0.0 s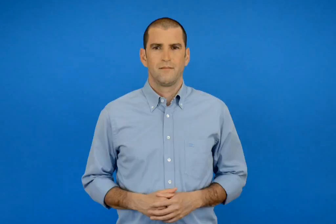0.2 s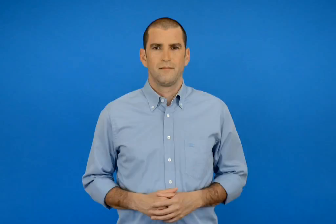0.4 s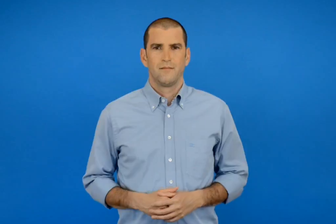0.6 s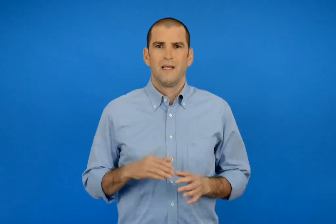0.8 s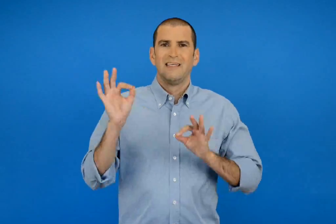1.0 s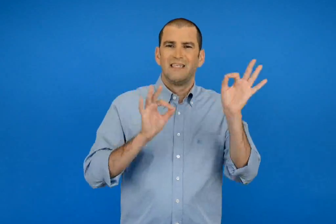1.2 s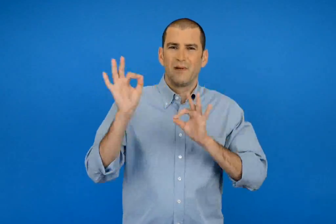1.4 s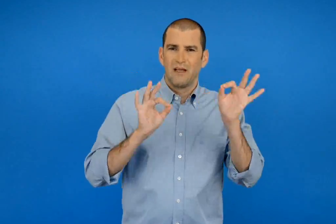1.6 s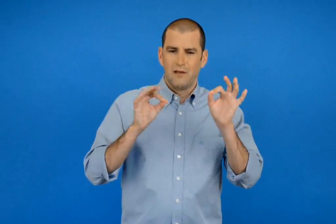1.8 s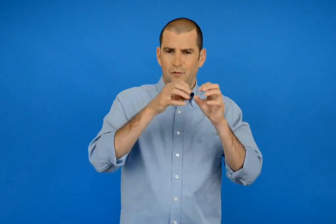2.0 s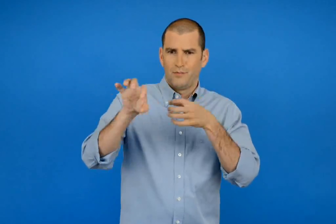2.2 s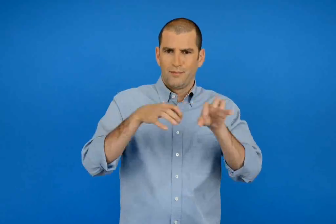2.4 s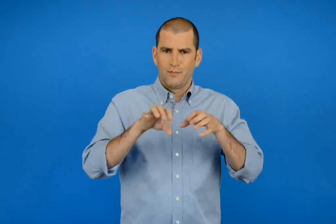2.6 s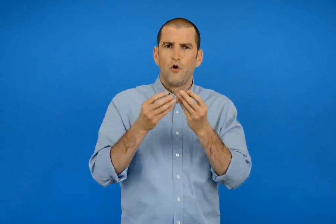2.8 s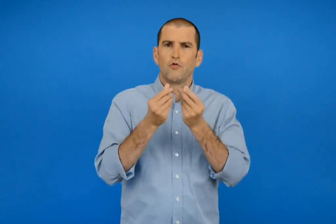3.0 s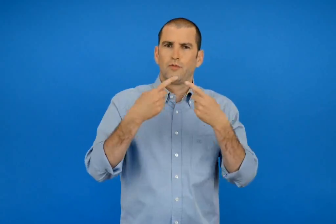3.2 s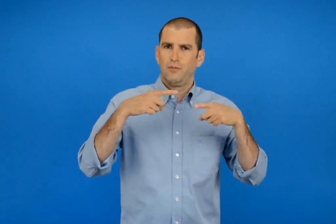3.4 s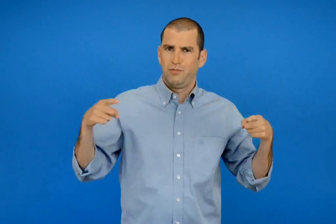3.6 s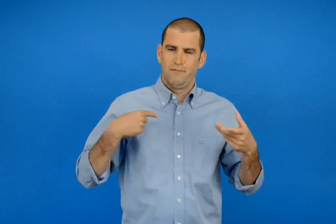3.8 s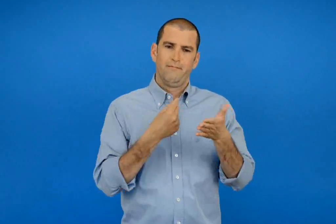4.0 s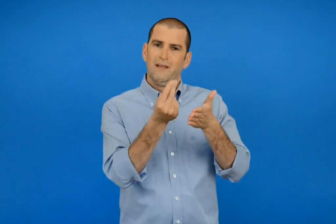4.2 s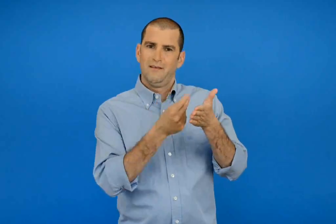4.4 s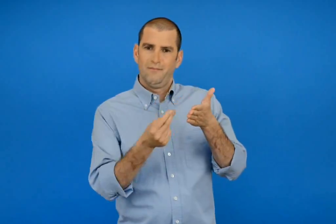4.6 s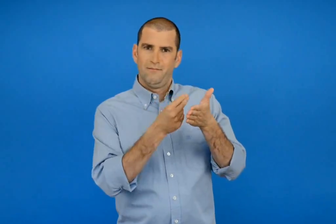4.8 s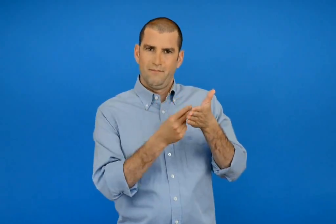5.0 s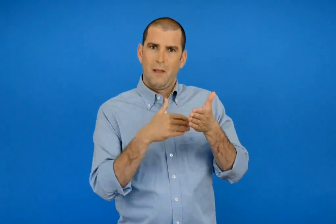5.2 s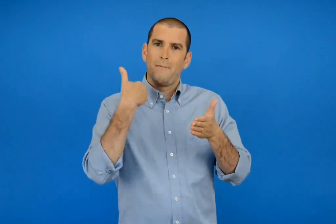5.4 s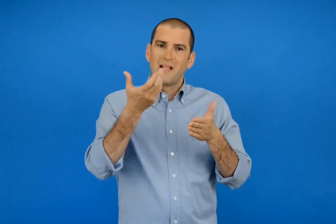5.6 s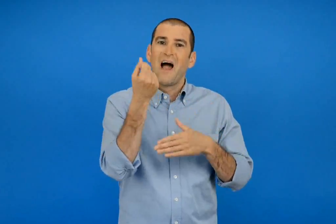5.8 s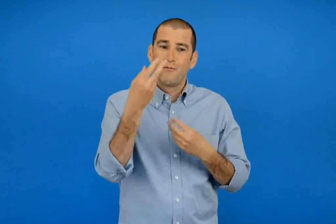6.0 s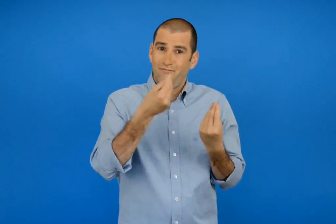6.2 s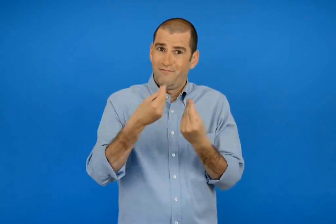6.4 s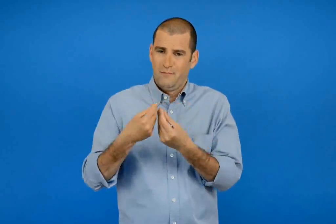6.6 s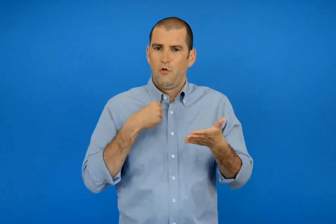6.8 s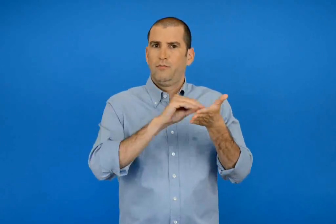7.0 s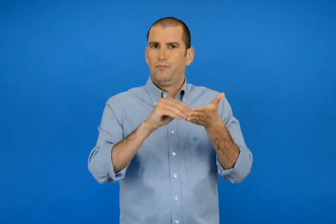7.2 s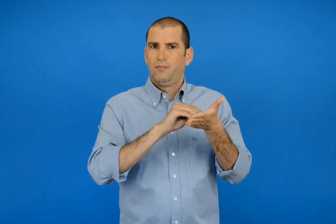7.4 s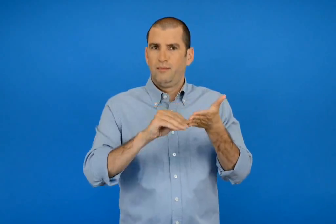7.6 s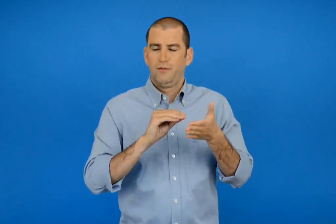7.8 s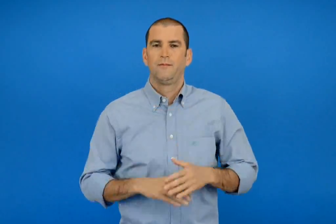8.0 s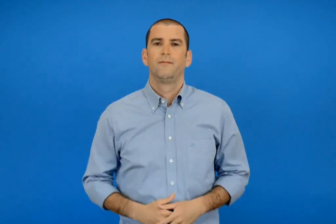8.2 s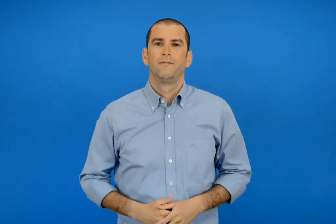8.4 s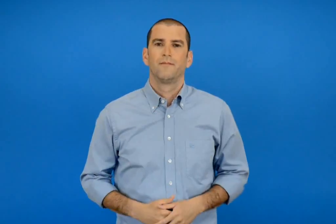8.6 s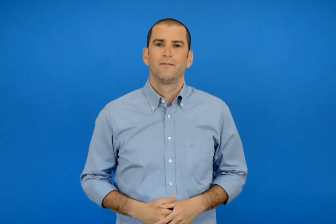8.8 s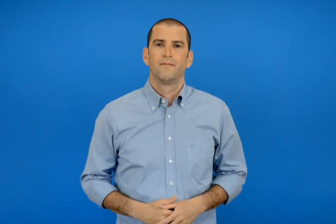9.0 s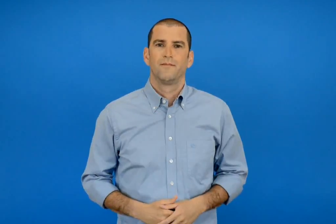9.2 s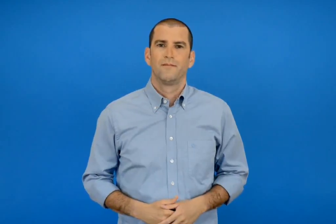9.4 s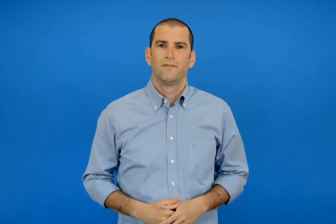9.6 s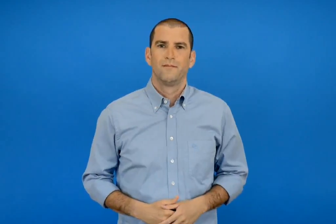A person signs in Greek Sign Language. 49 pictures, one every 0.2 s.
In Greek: μοιράζω τα σχήματα σε δύο μέρη με διαφορετικούς τρόπους και τα σχεδιάζω συμπληρώνω τους αντίστοιχους αριθμούς
